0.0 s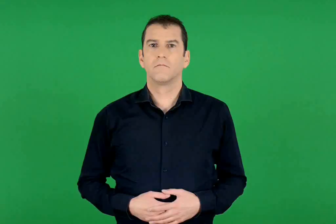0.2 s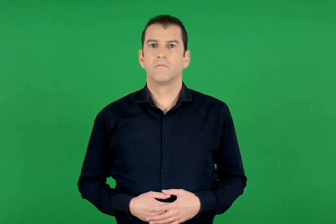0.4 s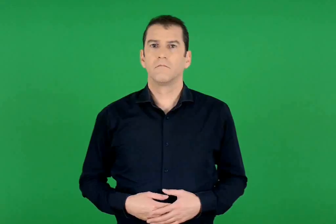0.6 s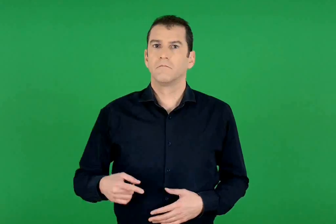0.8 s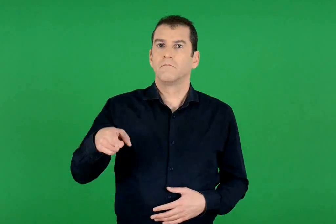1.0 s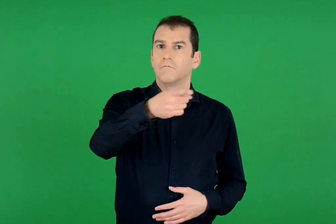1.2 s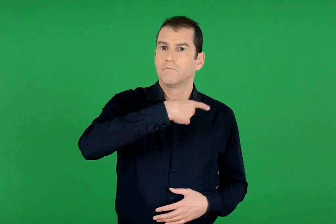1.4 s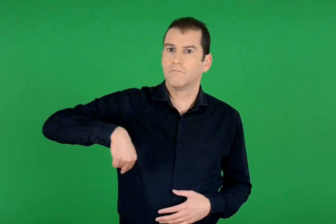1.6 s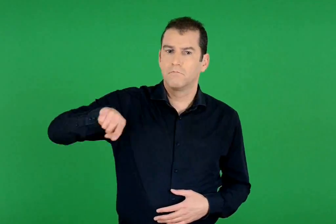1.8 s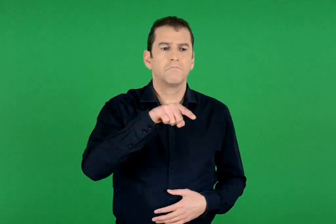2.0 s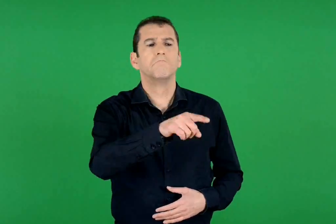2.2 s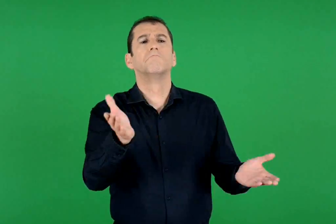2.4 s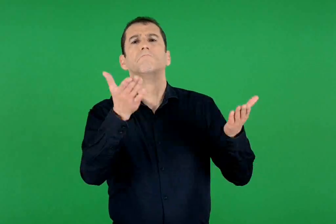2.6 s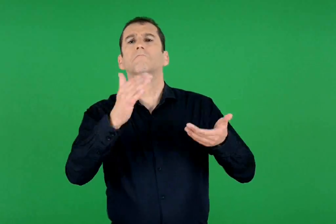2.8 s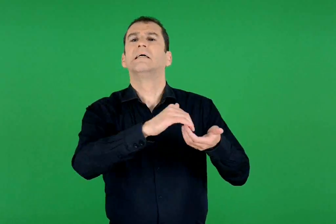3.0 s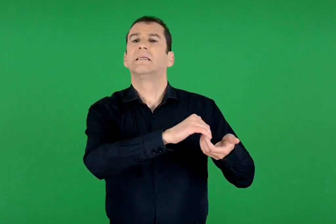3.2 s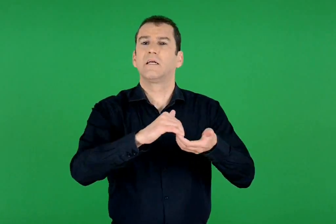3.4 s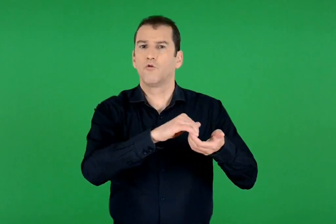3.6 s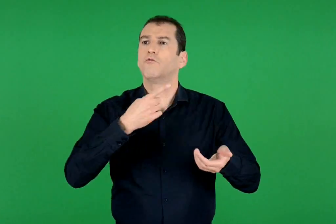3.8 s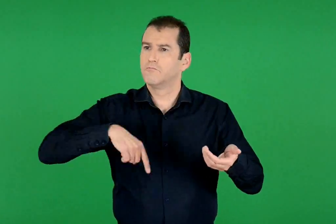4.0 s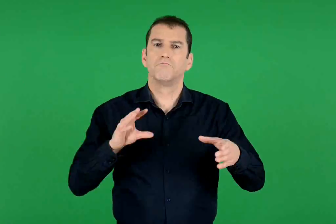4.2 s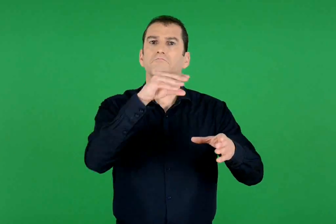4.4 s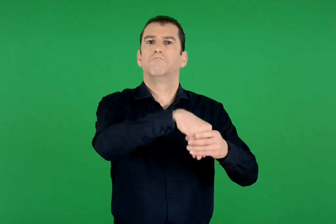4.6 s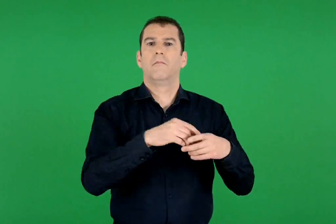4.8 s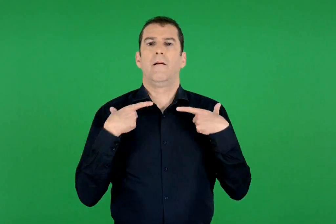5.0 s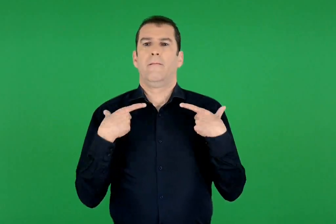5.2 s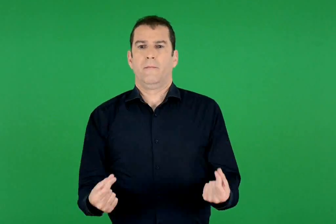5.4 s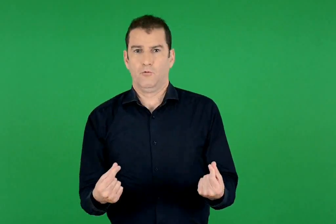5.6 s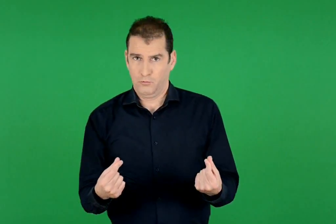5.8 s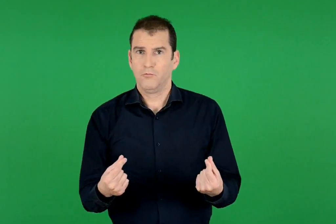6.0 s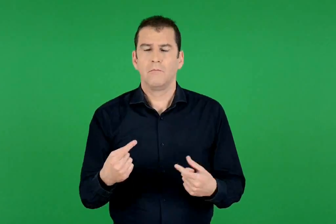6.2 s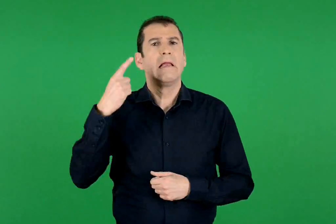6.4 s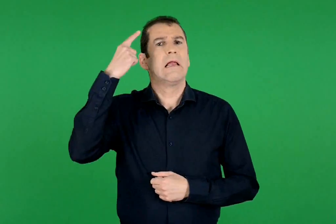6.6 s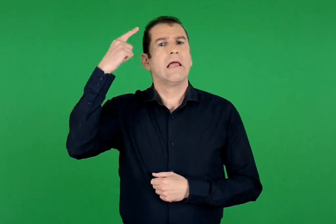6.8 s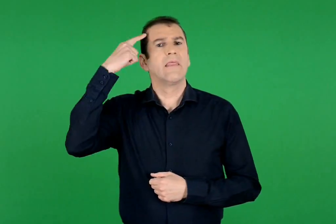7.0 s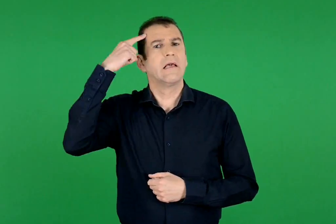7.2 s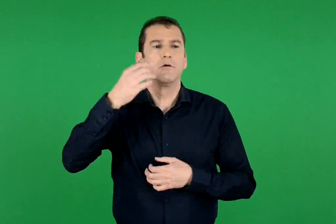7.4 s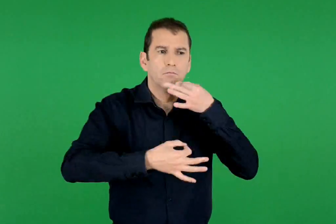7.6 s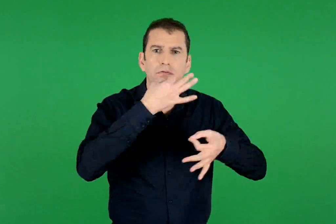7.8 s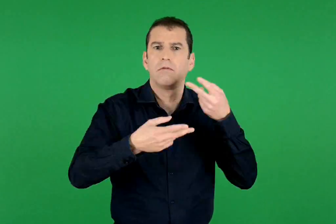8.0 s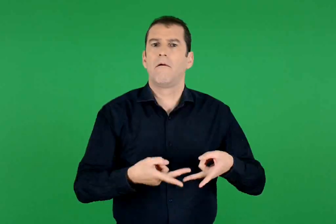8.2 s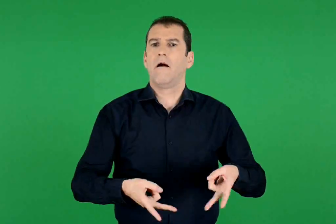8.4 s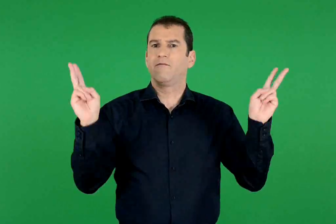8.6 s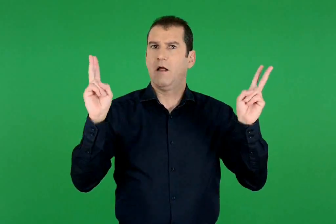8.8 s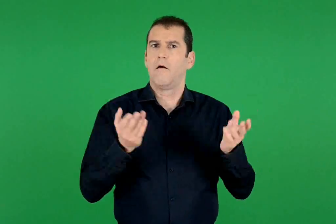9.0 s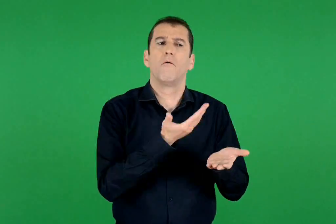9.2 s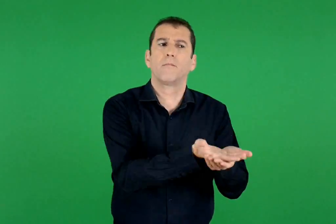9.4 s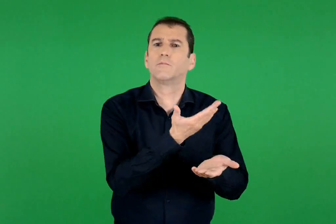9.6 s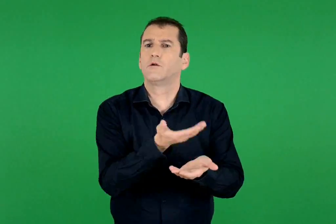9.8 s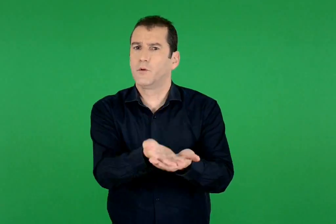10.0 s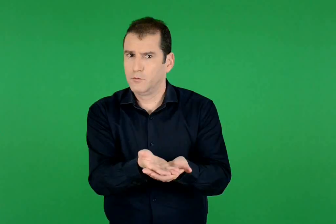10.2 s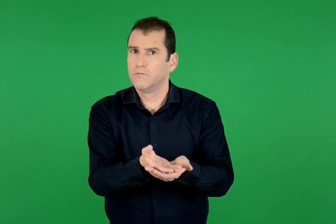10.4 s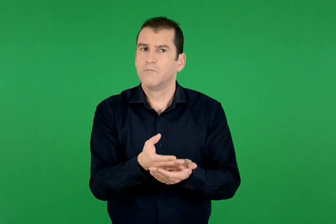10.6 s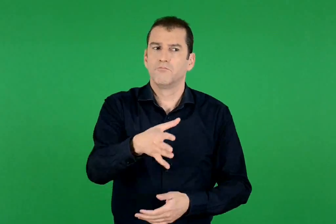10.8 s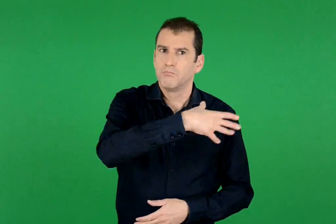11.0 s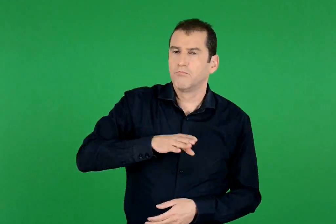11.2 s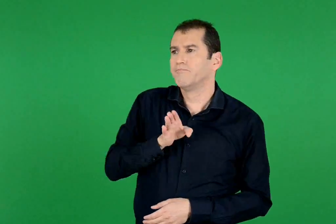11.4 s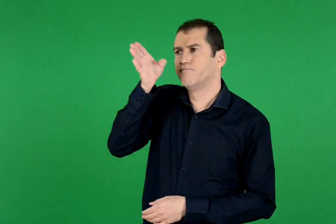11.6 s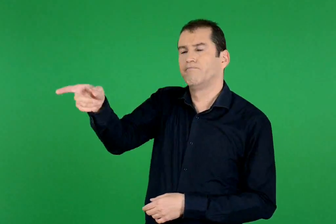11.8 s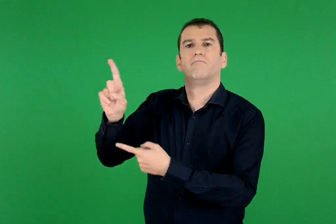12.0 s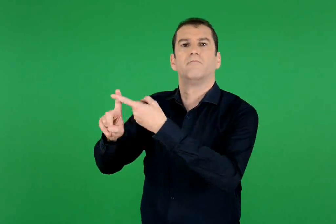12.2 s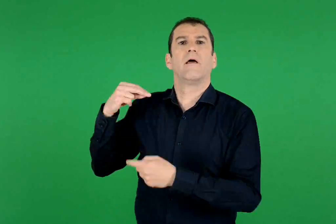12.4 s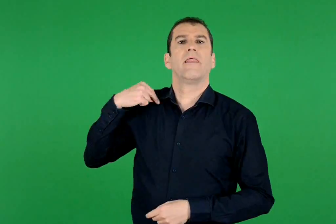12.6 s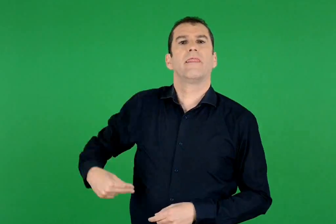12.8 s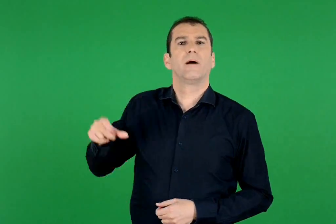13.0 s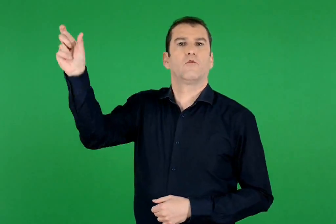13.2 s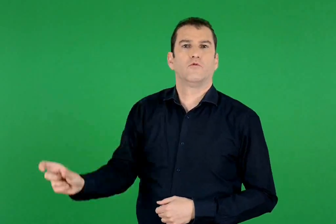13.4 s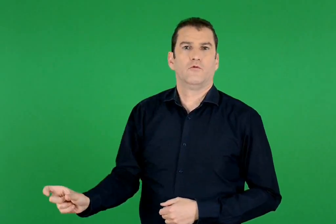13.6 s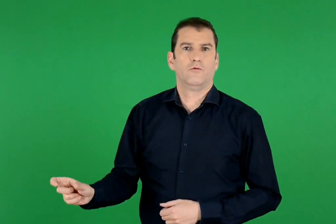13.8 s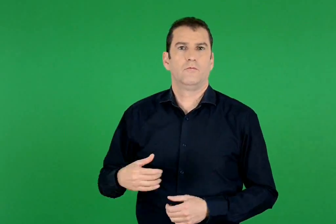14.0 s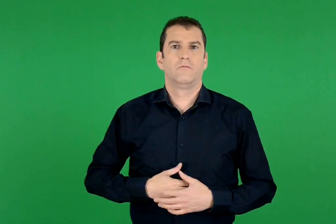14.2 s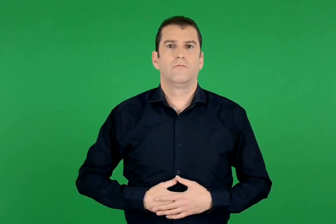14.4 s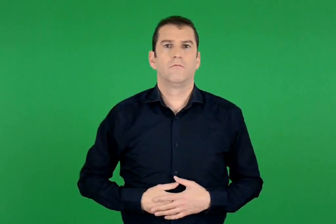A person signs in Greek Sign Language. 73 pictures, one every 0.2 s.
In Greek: να γίνουμε μέλη σε κάποιο σύλλογο. να λέμε ελεύθερα τις ιδέες και τις προτάσεις μας. να πηγαίνουμε στον δήμαρχο
